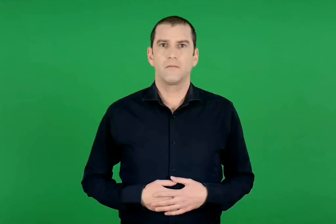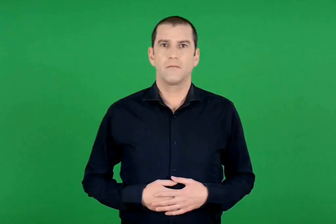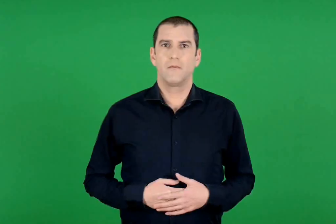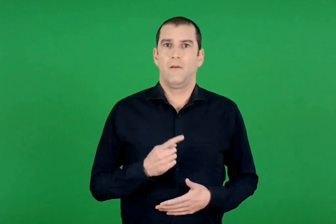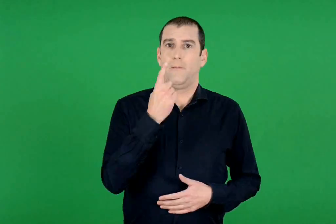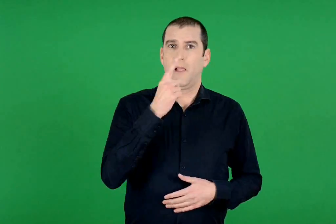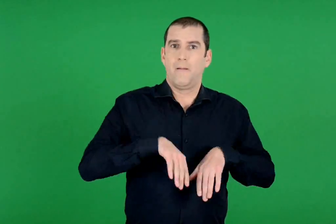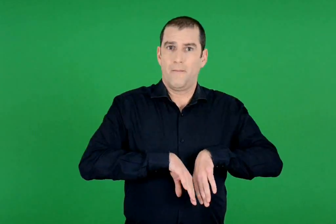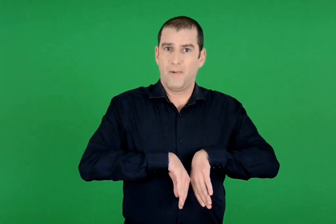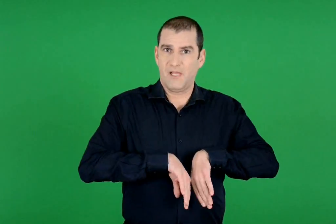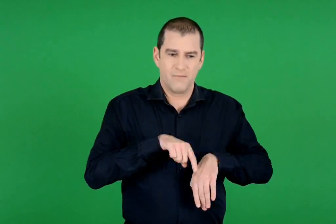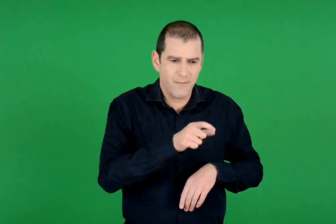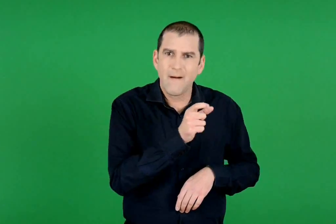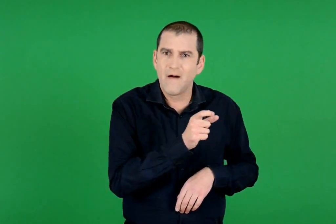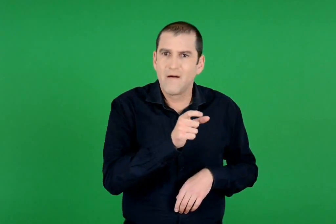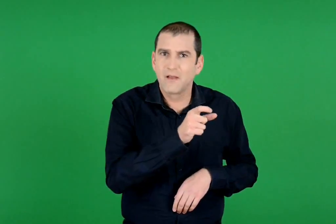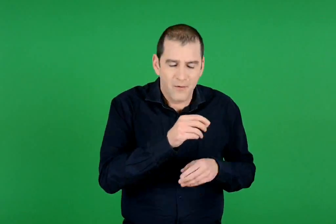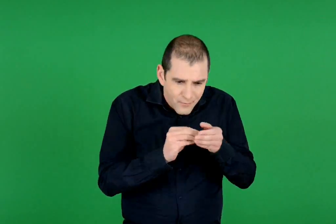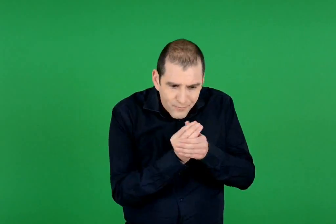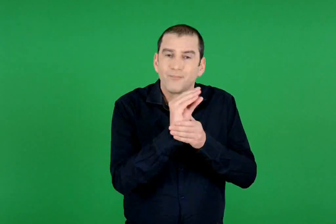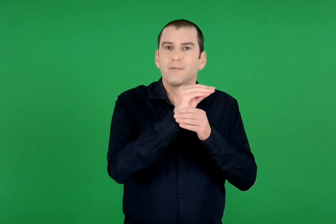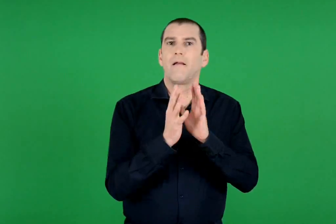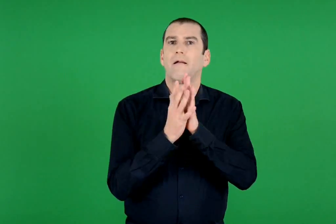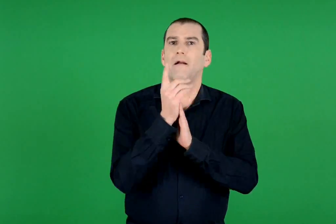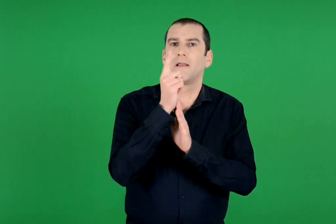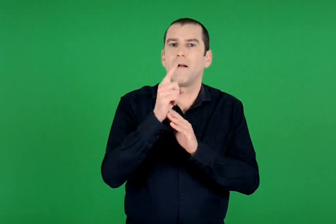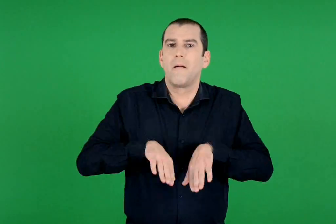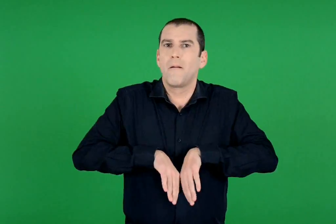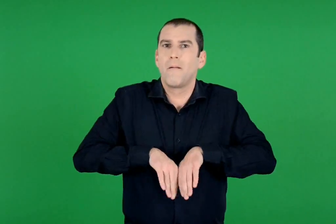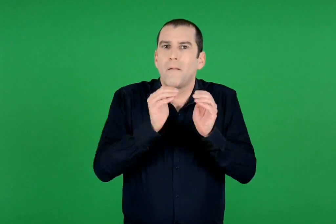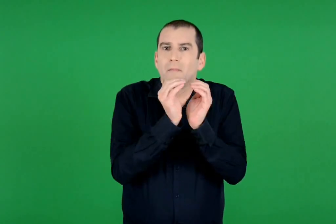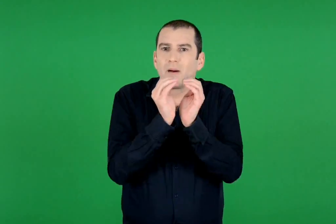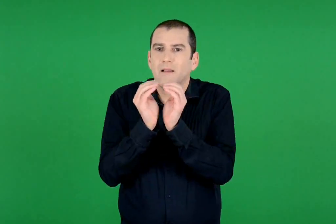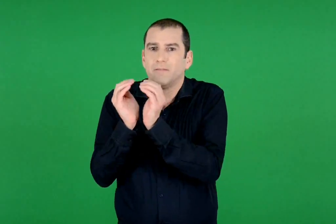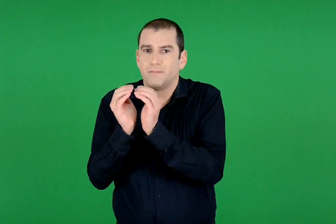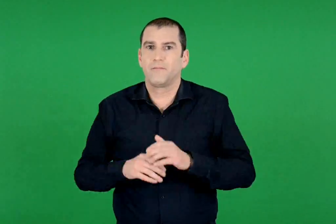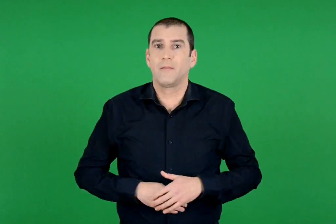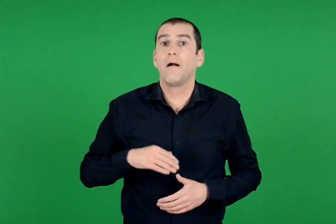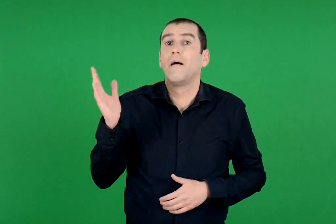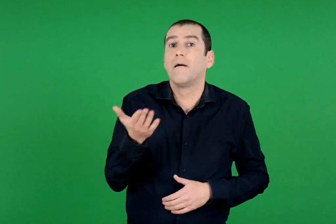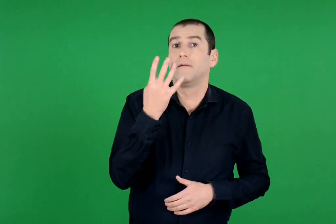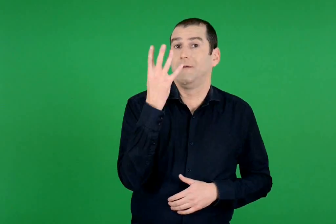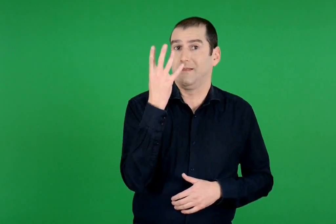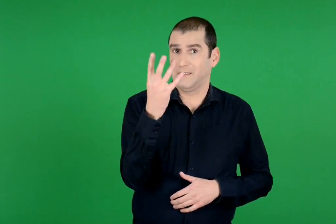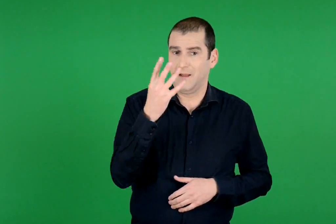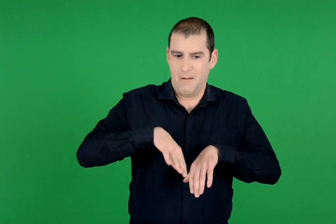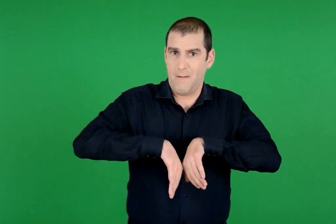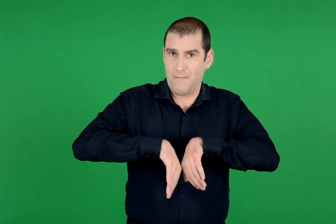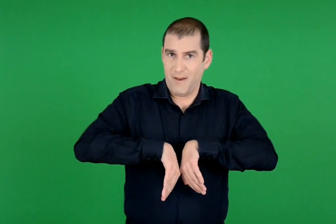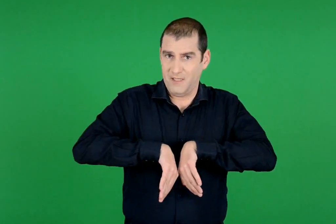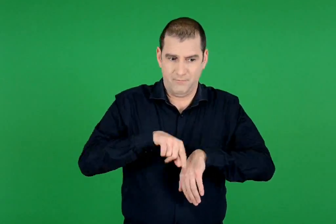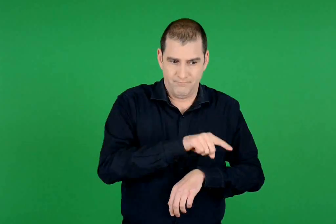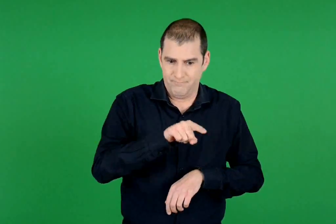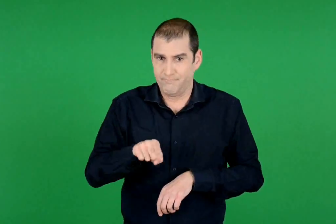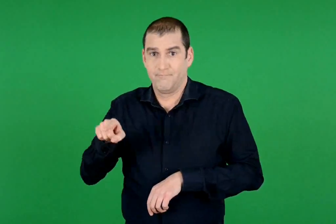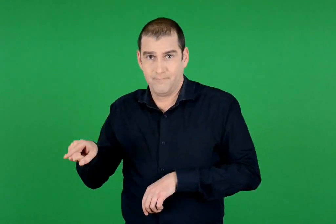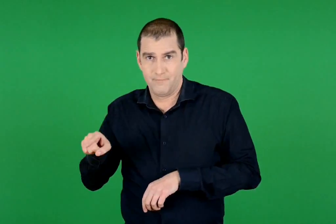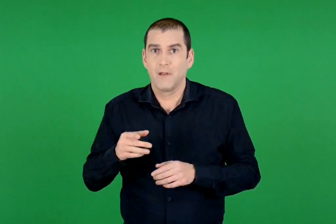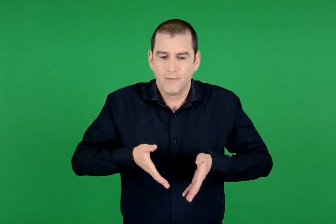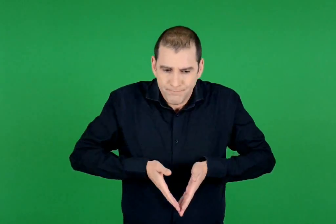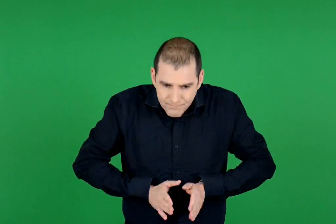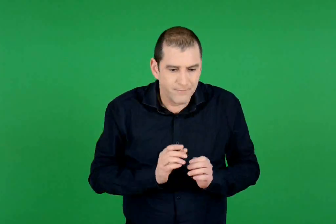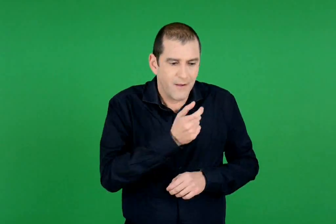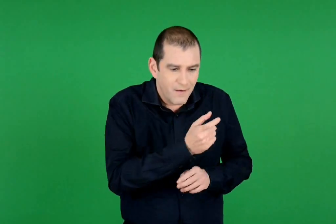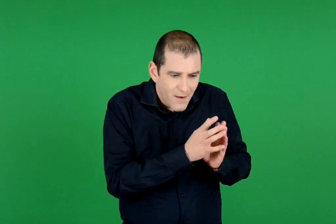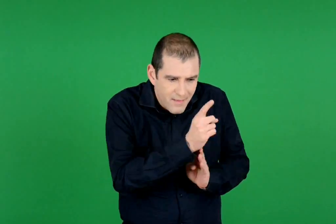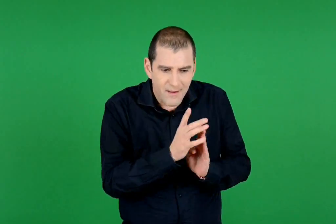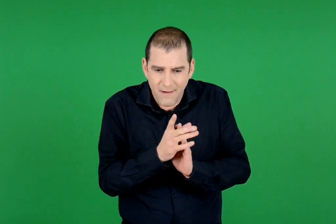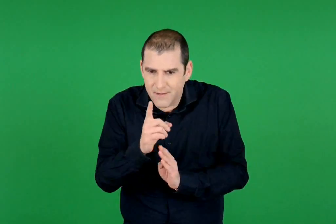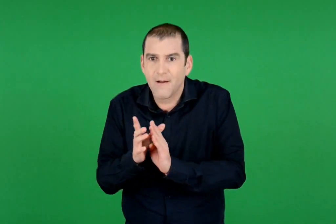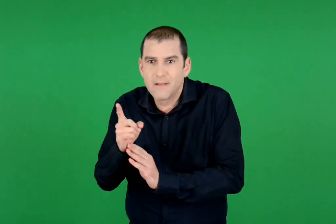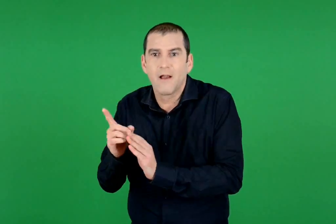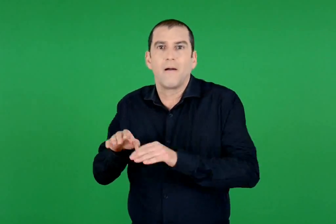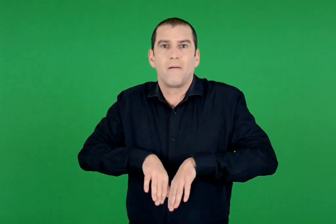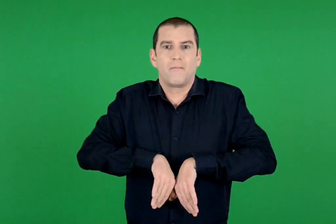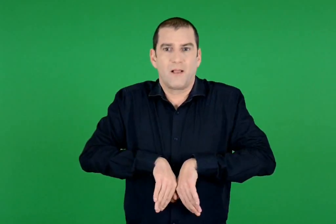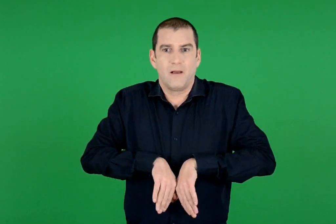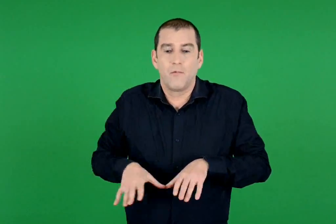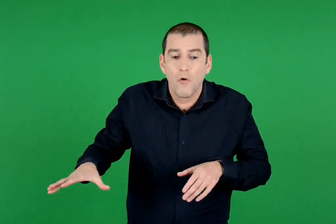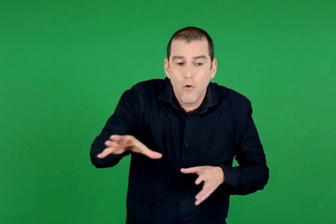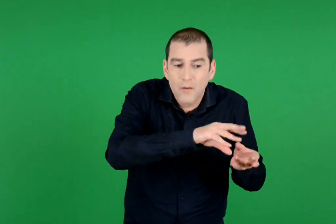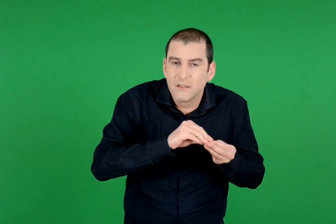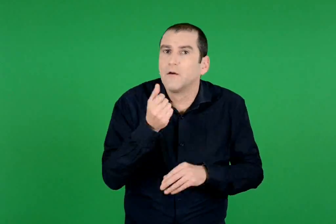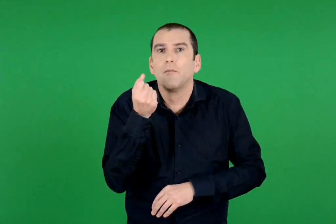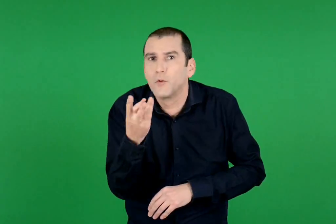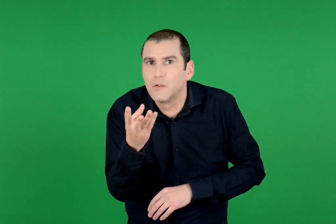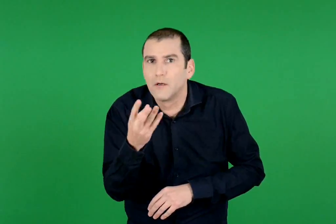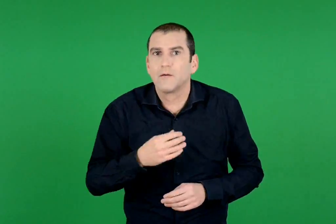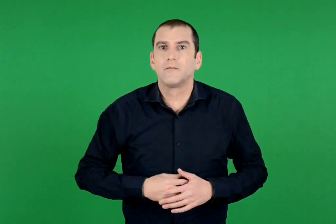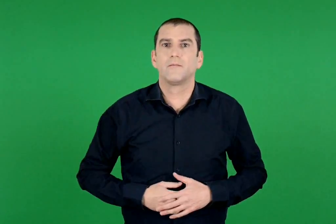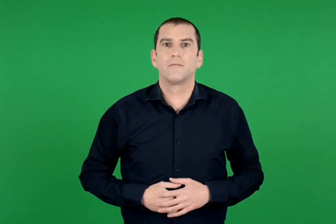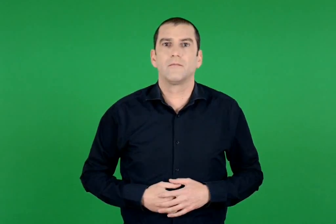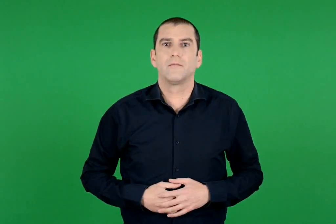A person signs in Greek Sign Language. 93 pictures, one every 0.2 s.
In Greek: από τα αυγά μιας πάπιας βγήκαν 11 παπάκια. πόσα παπάκια θα έχουν συνολικά 4 πάπιες , αν αποκτήσουν και αυτές από 11 παπάκια ;
